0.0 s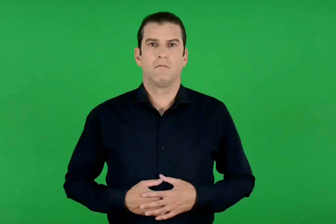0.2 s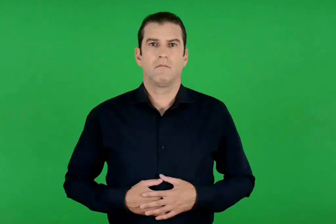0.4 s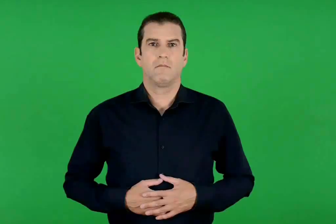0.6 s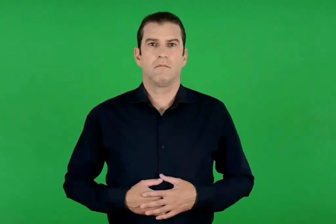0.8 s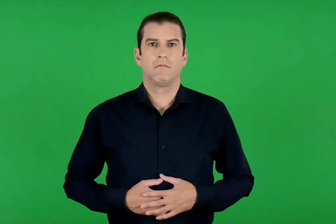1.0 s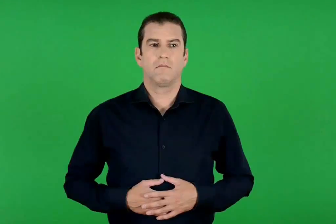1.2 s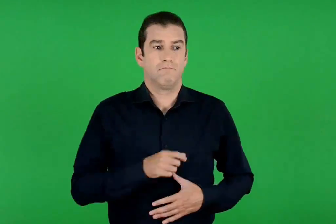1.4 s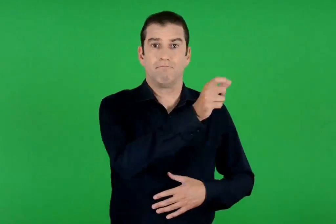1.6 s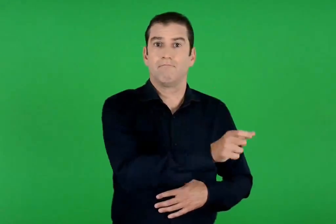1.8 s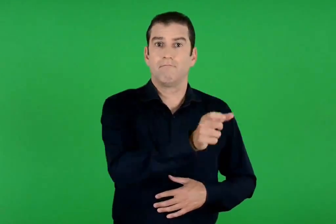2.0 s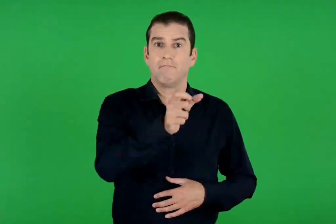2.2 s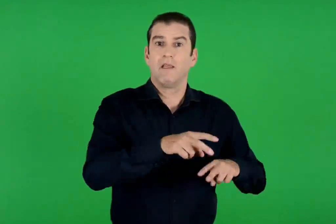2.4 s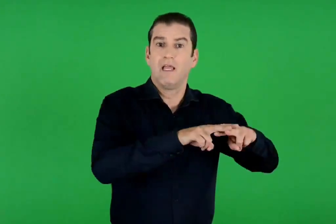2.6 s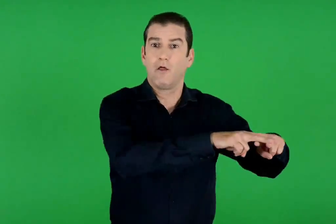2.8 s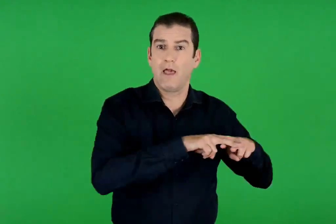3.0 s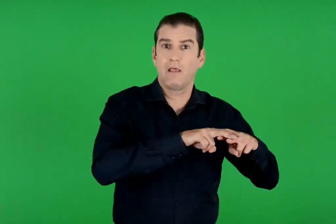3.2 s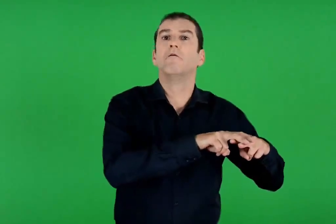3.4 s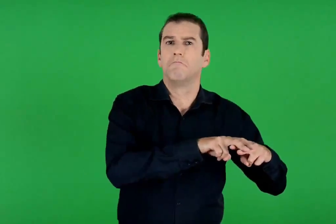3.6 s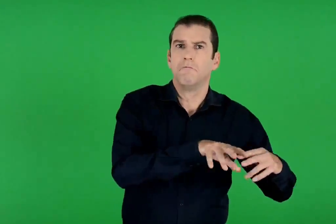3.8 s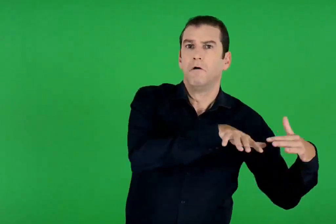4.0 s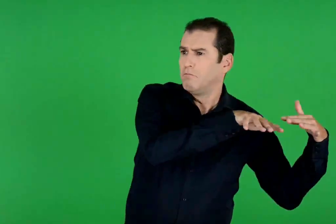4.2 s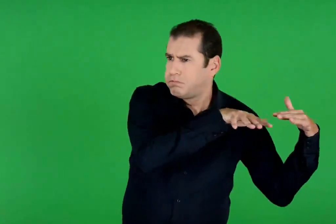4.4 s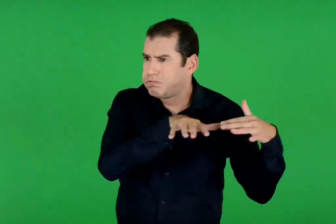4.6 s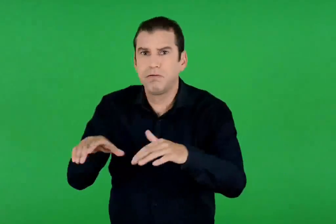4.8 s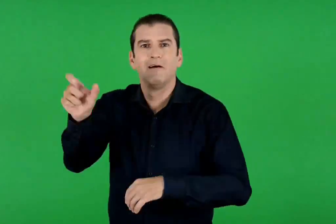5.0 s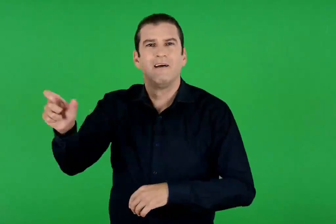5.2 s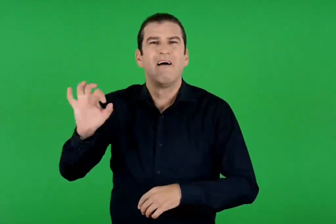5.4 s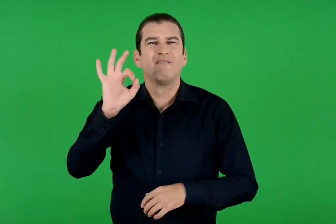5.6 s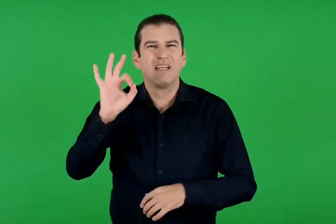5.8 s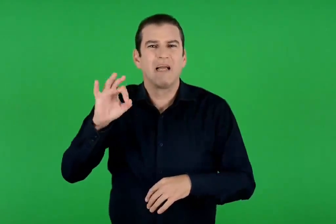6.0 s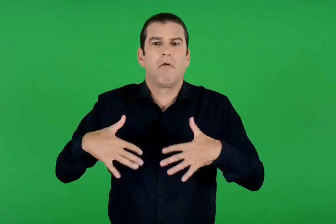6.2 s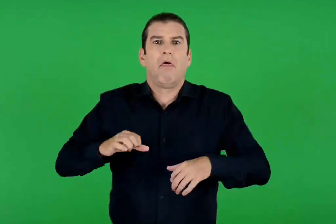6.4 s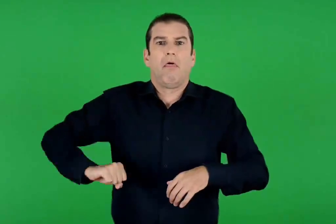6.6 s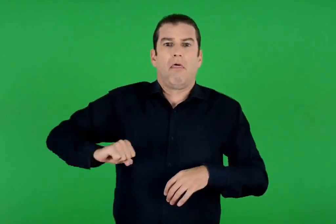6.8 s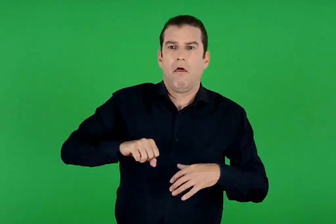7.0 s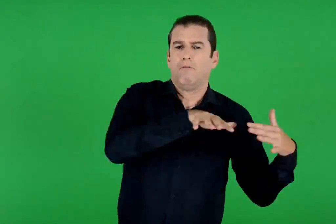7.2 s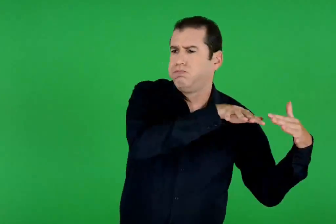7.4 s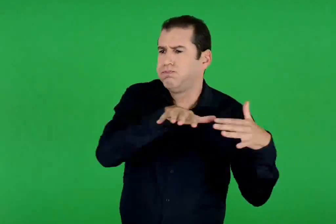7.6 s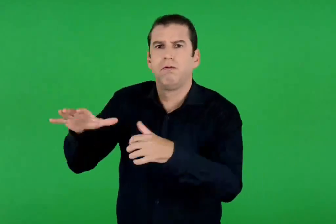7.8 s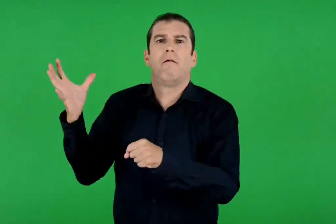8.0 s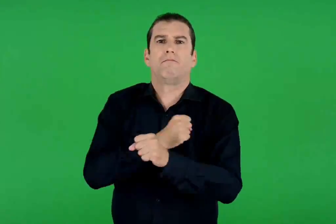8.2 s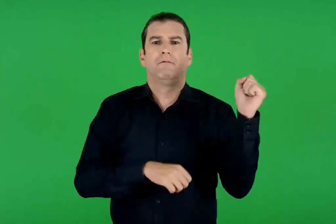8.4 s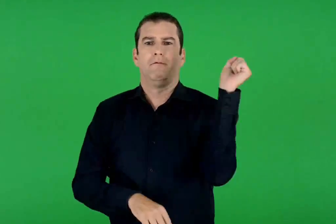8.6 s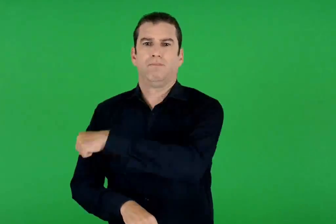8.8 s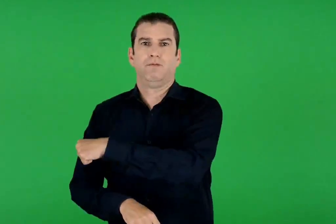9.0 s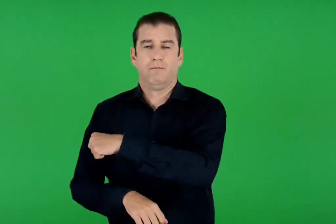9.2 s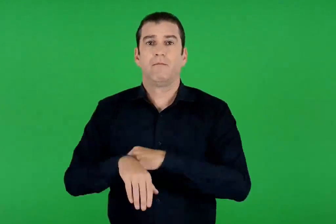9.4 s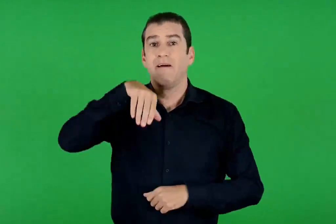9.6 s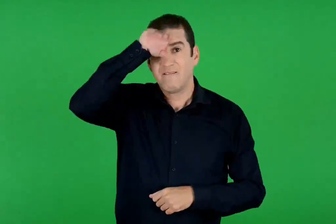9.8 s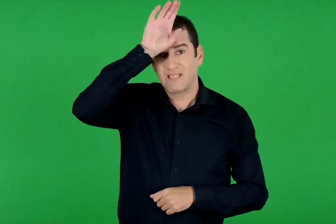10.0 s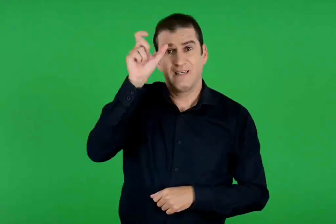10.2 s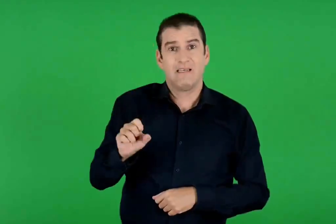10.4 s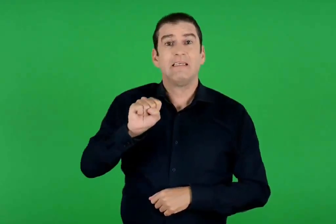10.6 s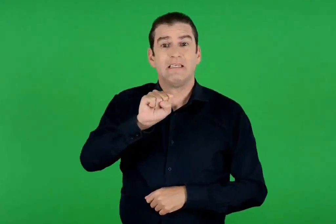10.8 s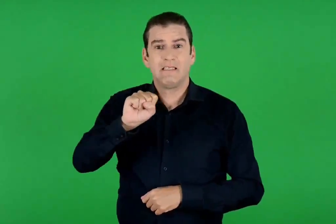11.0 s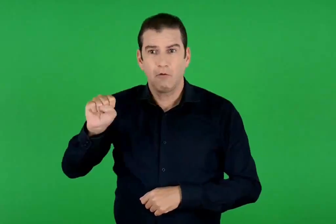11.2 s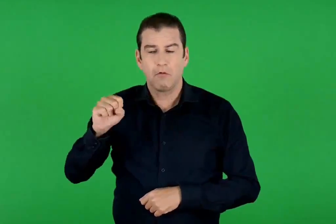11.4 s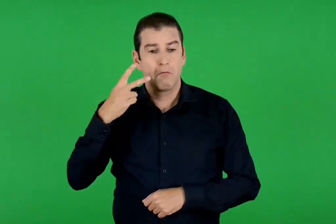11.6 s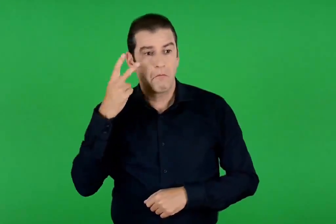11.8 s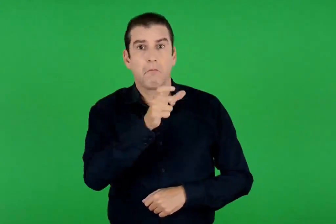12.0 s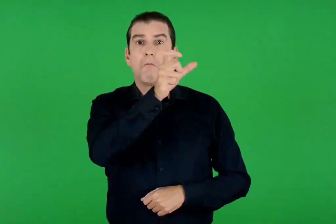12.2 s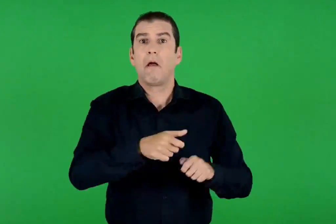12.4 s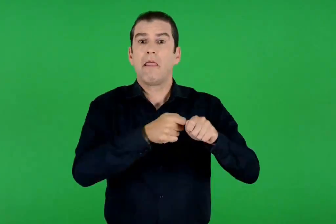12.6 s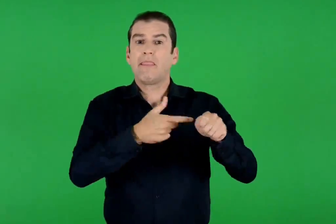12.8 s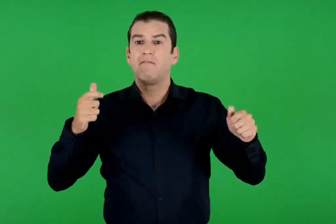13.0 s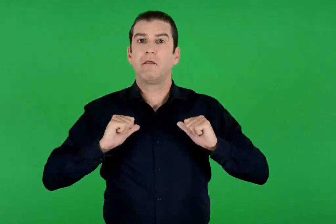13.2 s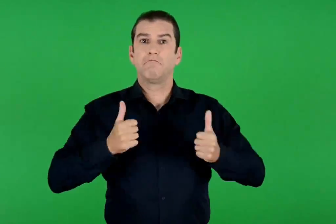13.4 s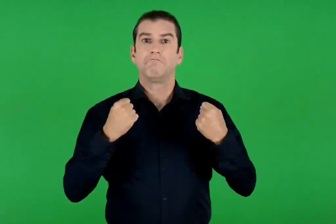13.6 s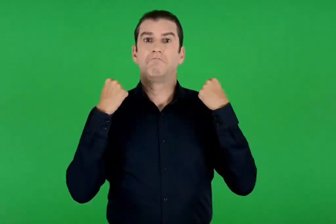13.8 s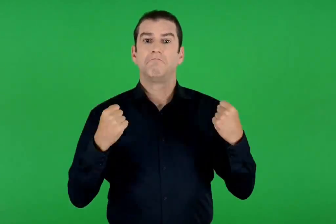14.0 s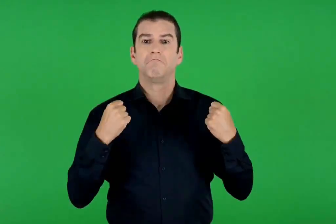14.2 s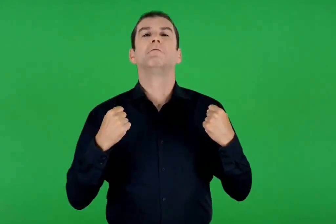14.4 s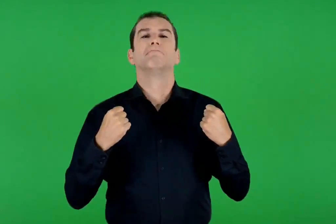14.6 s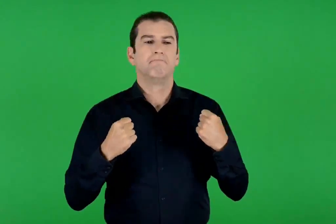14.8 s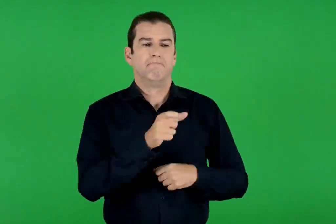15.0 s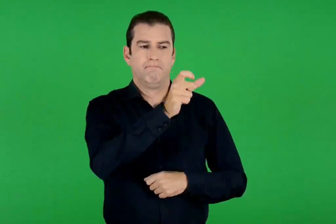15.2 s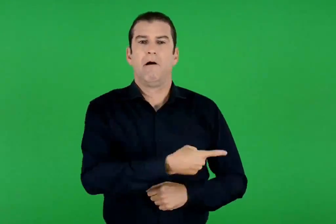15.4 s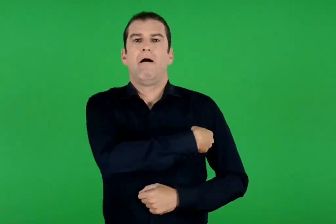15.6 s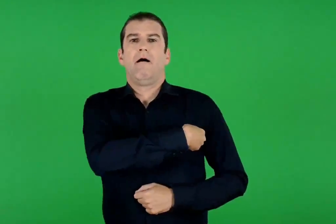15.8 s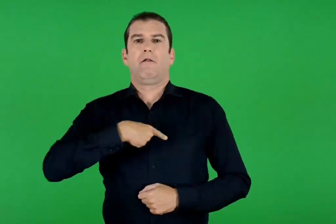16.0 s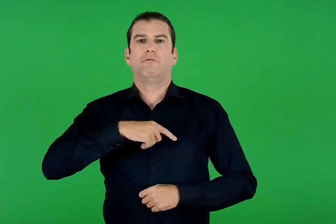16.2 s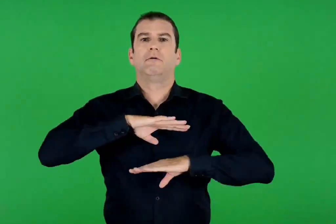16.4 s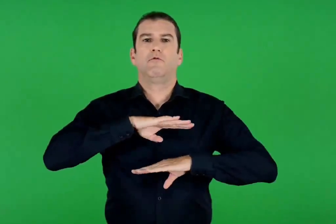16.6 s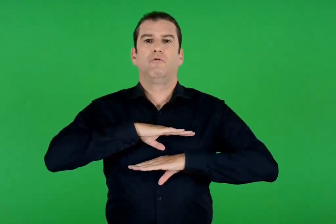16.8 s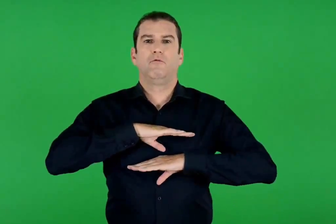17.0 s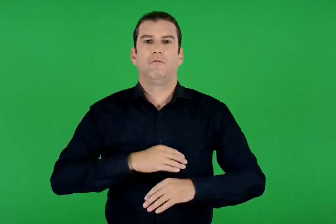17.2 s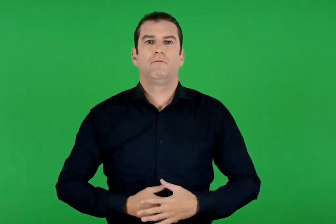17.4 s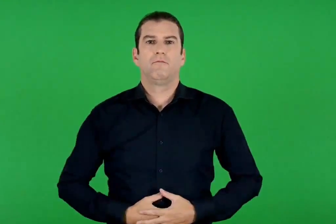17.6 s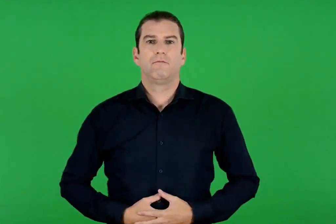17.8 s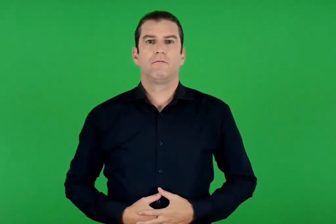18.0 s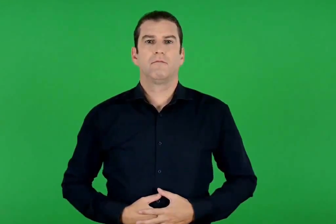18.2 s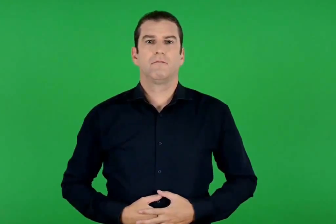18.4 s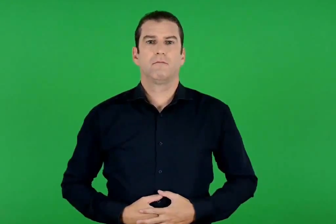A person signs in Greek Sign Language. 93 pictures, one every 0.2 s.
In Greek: οι ιουδαίοι ξεχύθηκαν τότε εναντίον των φοβισμένων φιλισταίων και τους νίκησαν. ο βασιλιάς σαούλ , που είδε την ανδρεία του , έκανε τον δαβίδ αρχηγό του στρατού
